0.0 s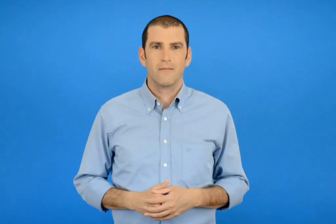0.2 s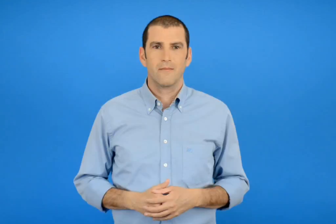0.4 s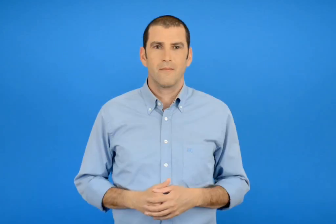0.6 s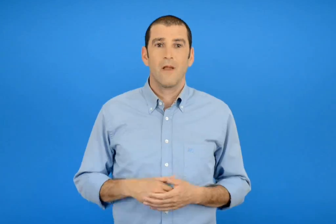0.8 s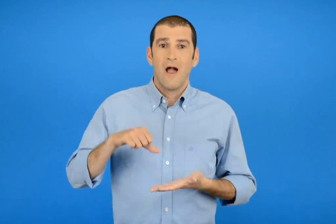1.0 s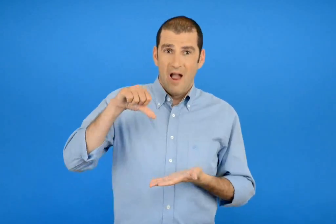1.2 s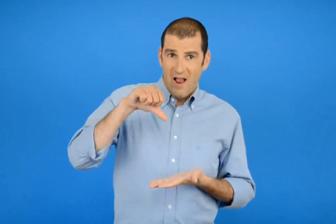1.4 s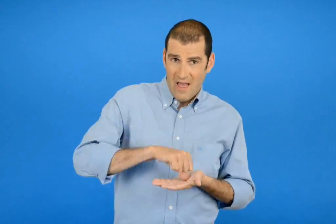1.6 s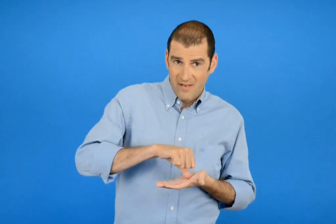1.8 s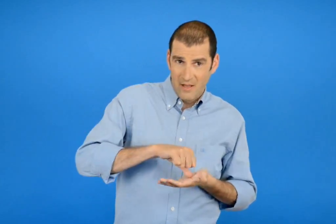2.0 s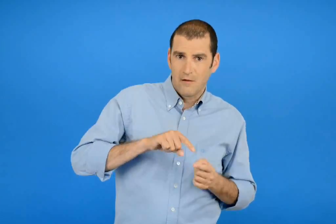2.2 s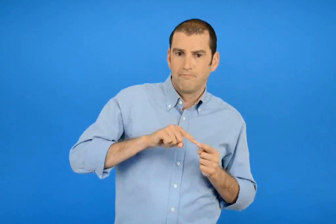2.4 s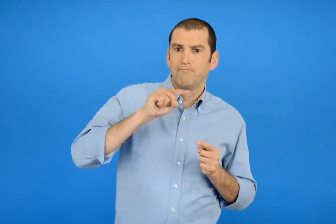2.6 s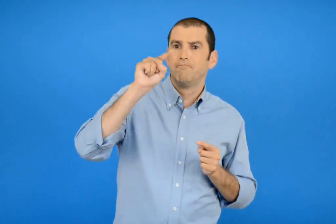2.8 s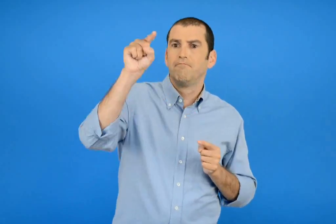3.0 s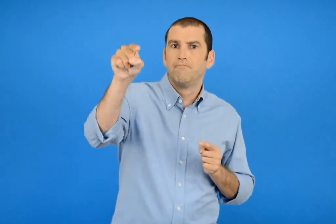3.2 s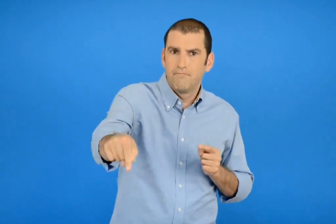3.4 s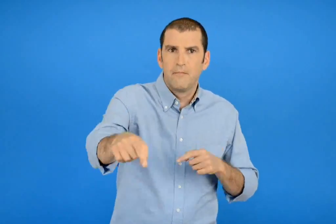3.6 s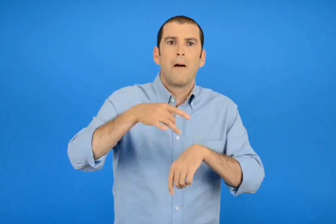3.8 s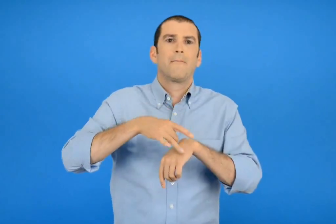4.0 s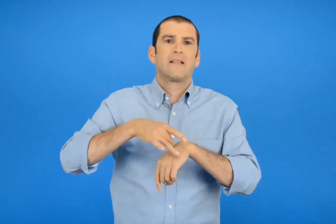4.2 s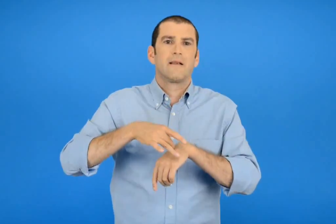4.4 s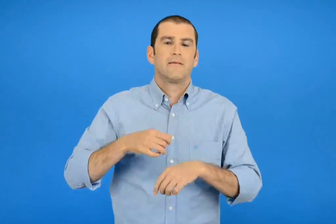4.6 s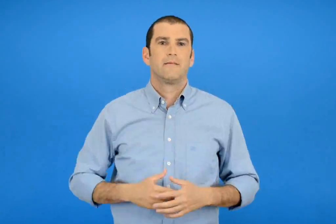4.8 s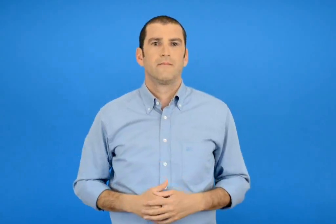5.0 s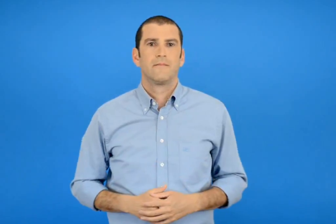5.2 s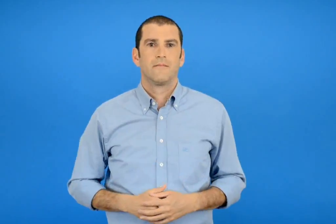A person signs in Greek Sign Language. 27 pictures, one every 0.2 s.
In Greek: την απόσταση αθήνας - πατέρας
